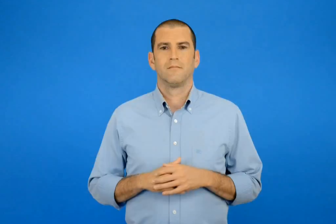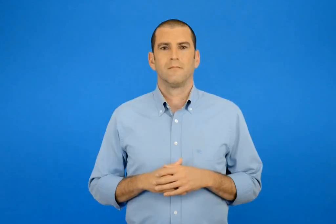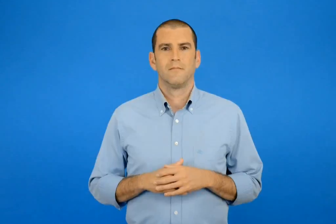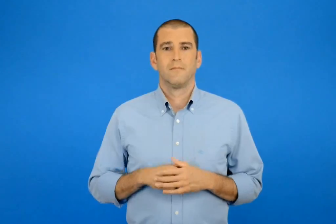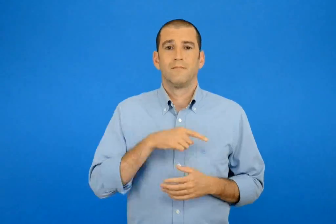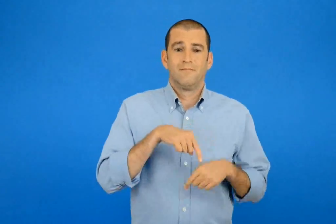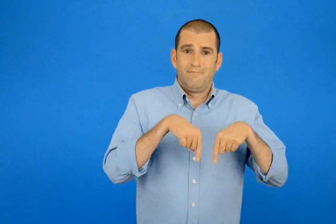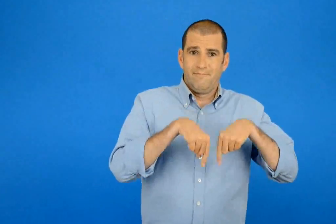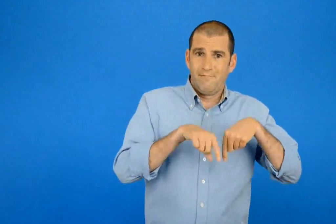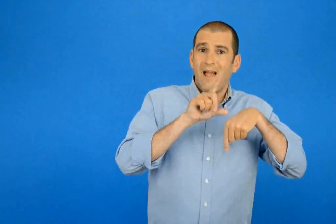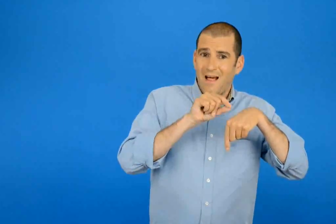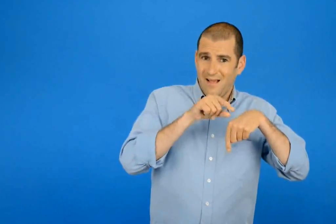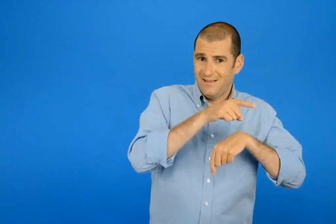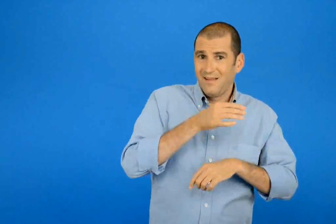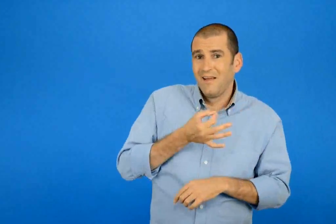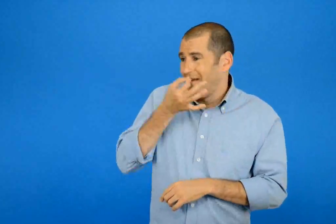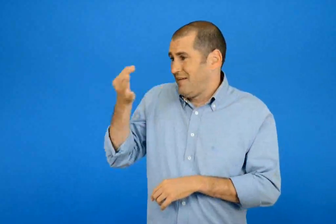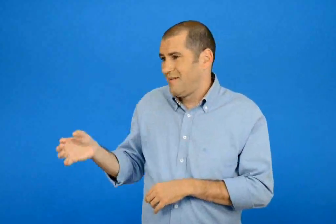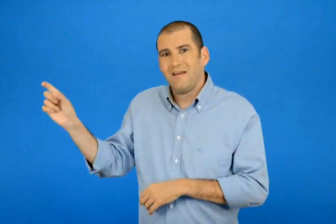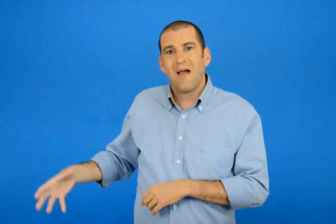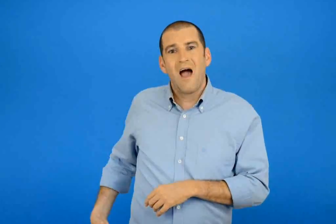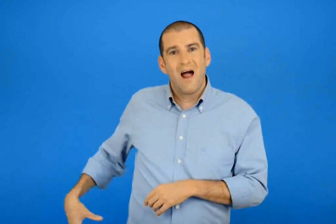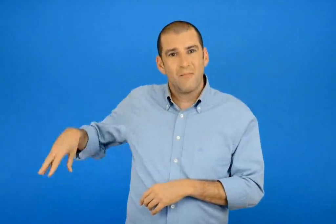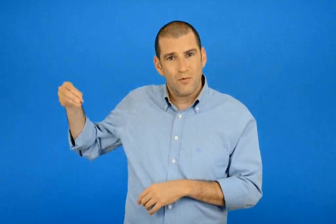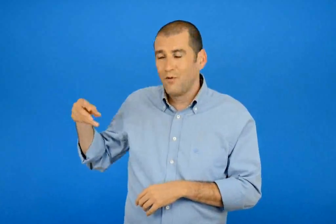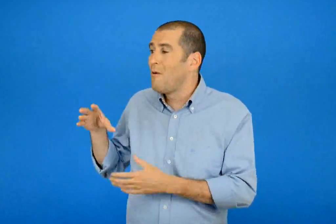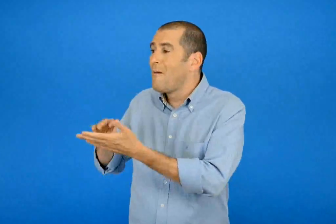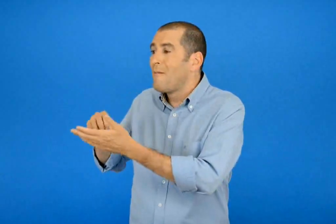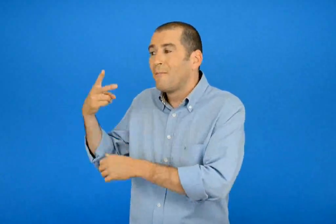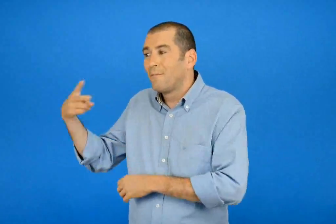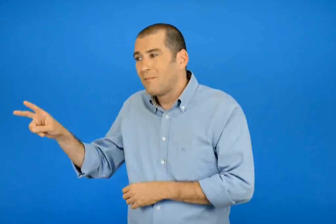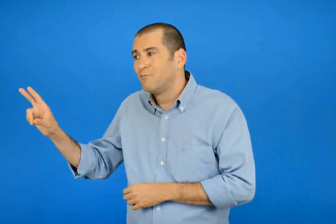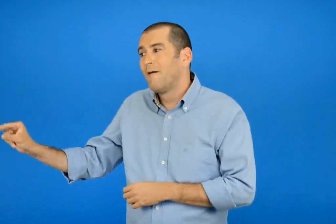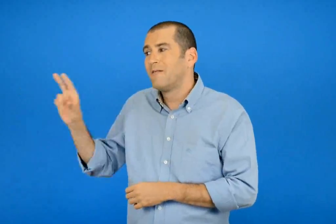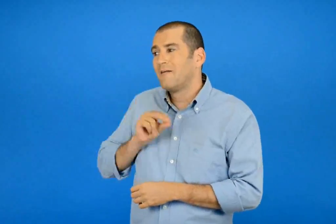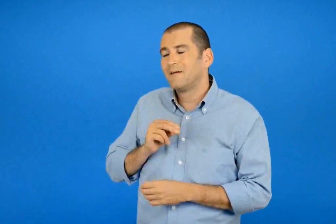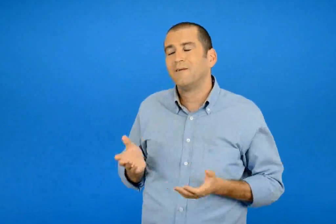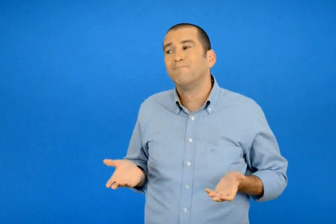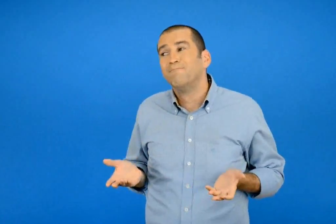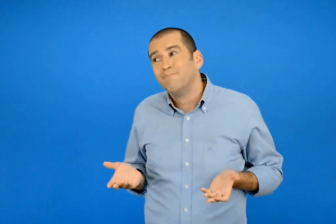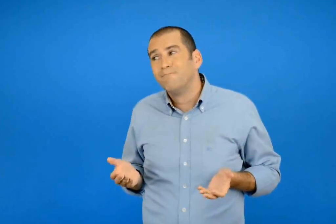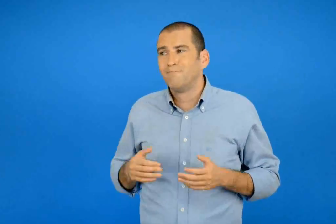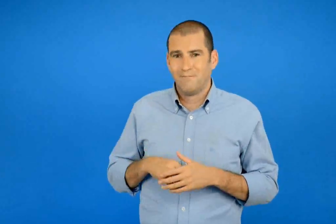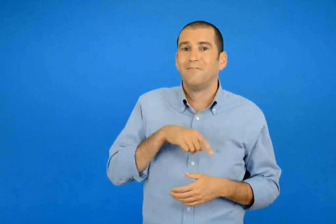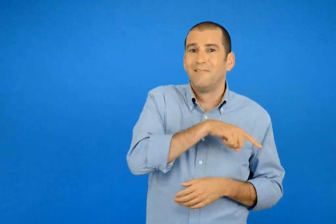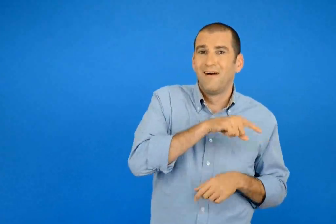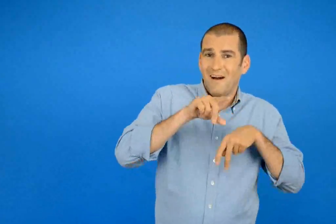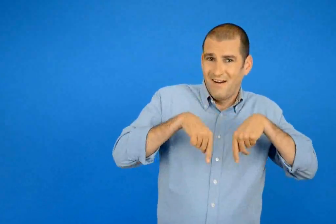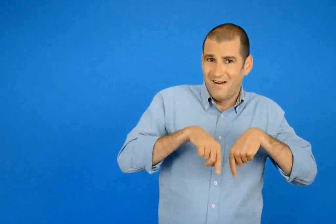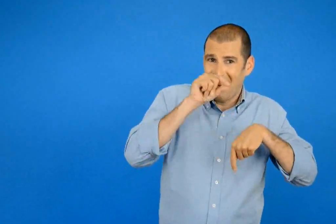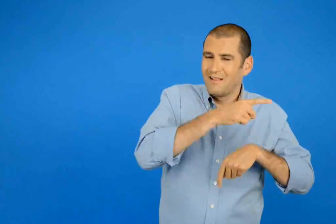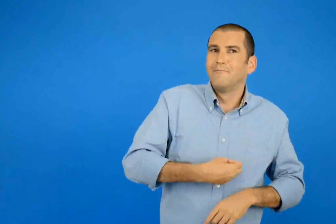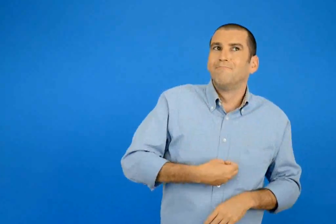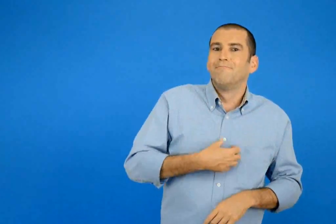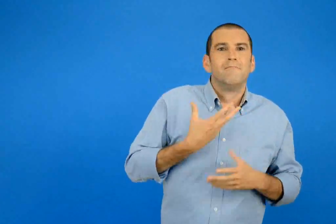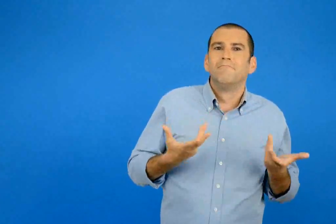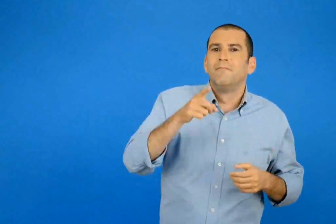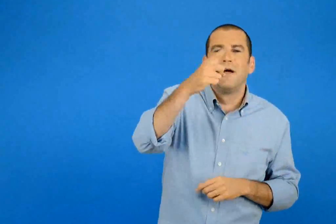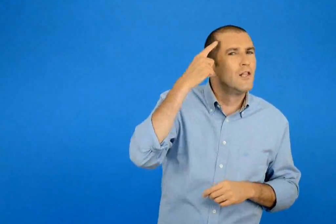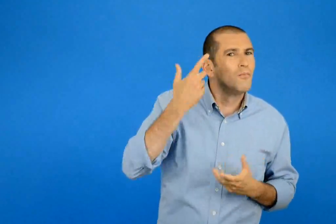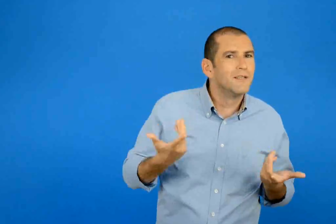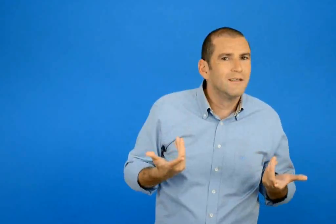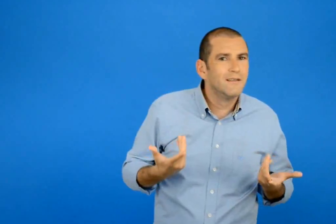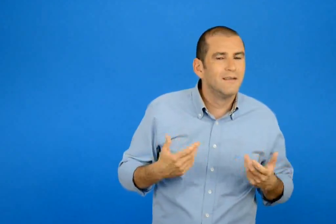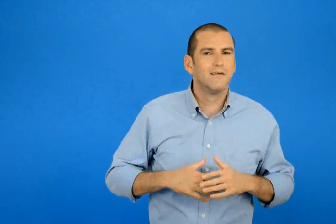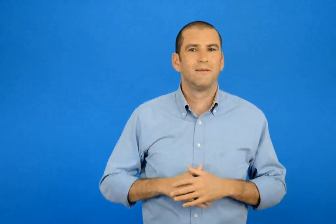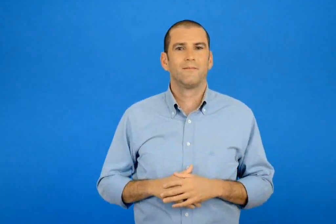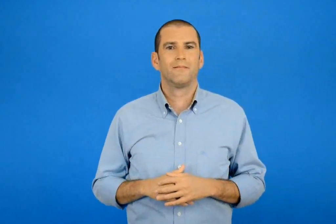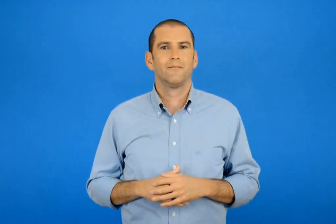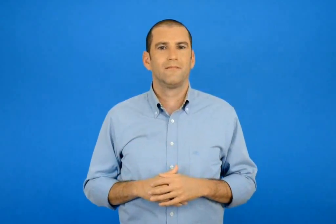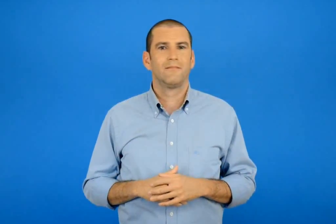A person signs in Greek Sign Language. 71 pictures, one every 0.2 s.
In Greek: τι νομίζεις ότι ένιωσε το λελέκι όταν είπε στην αλεπού το παράδειγμα σου ακολουθώ τίποτε παραπάνω ;
